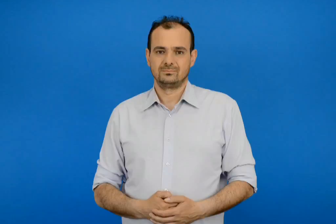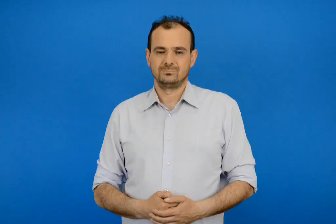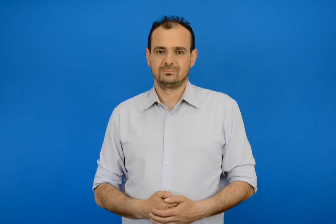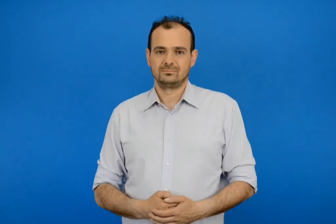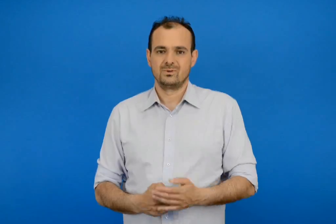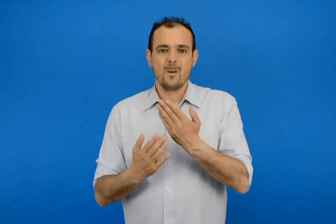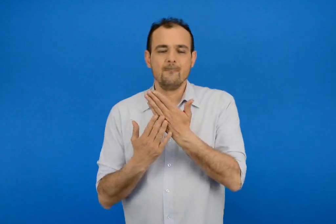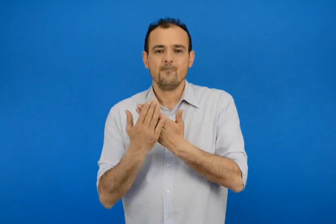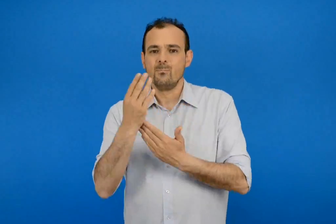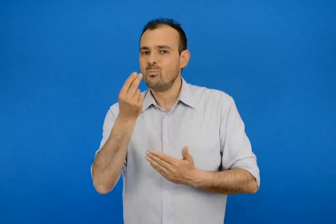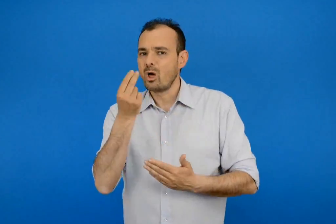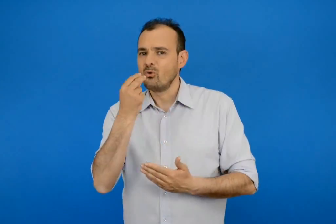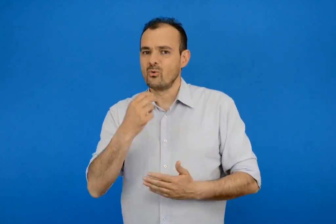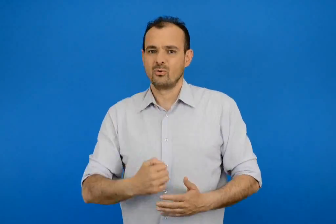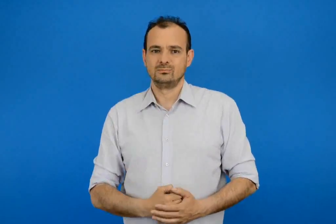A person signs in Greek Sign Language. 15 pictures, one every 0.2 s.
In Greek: πρωινό
